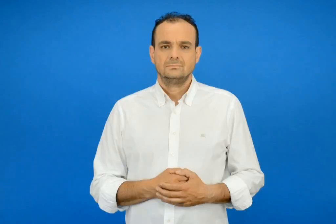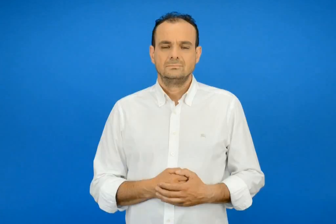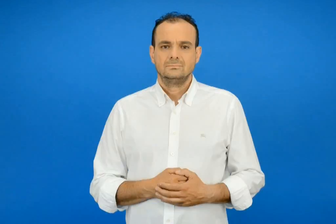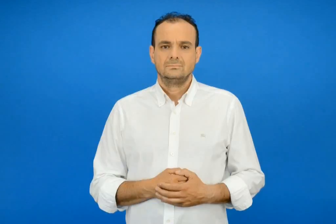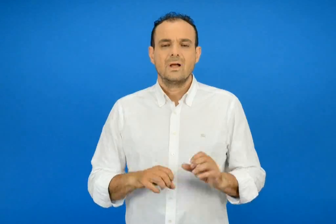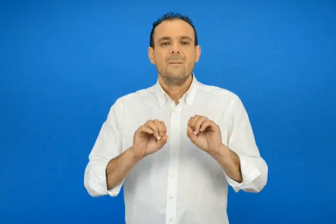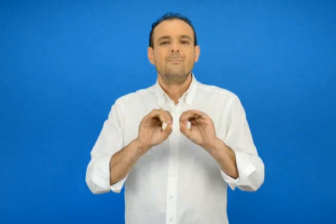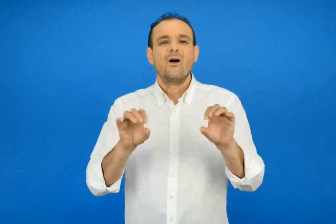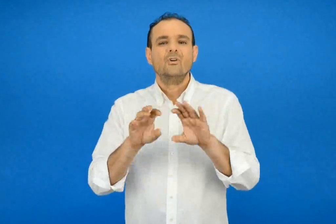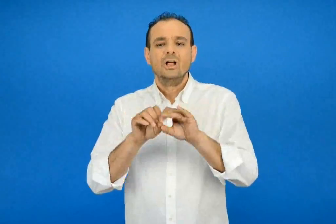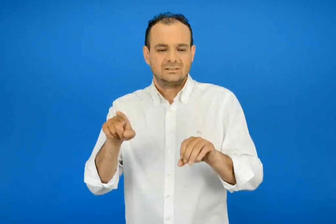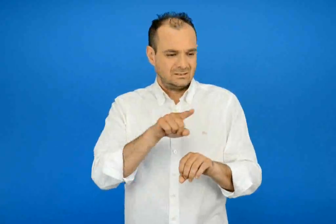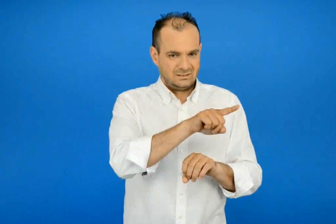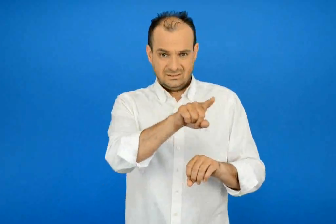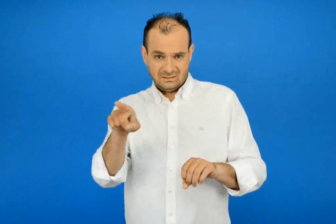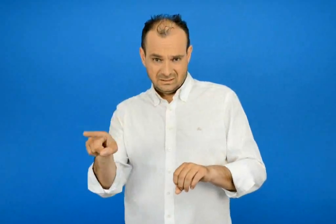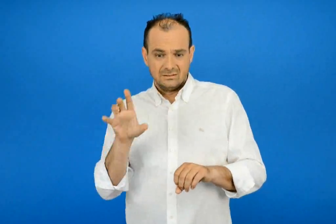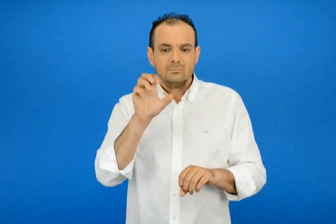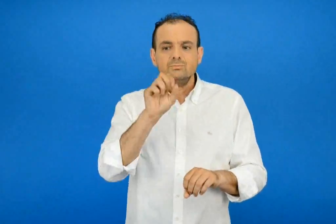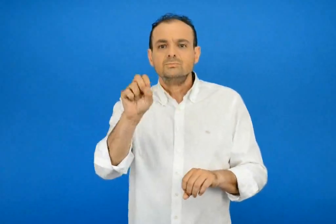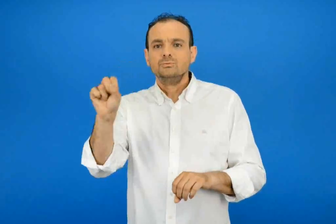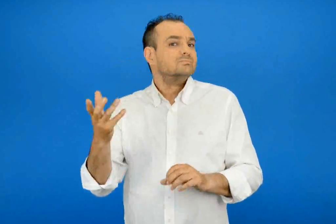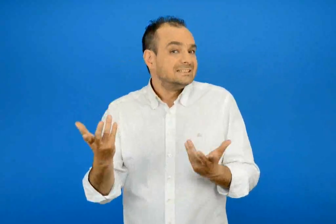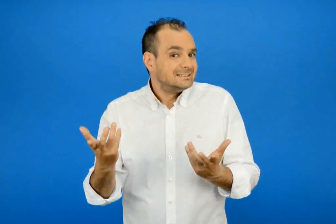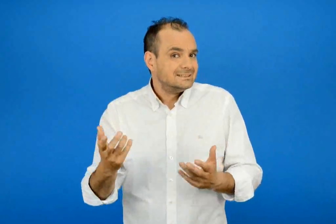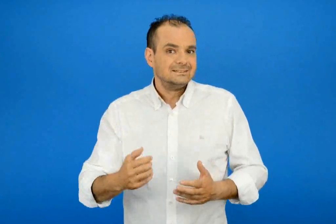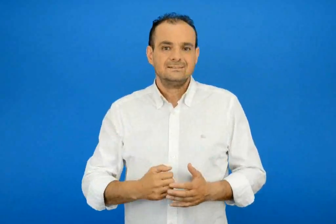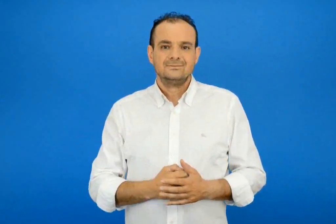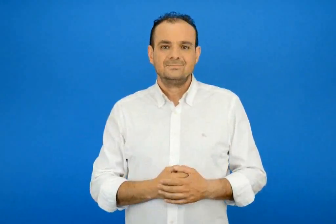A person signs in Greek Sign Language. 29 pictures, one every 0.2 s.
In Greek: τι πληροφορίες βρίσκουμε σε αυτά ;
